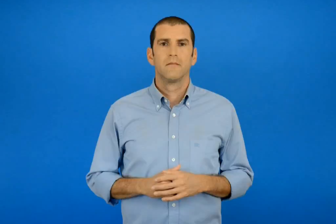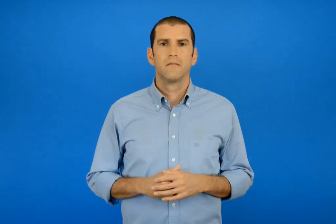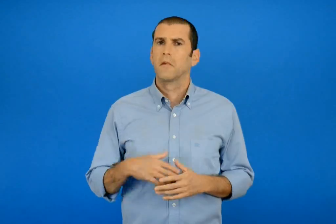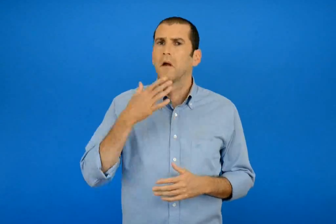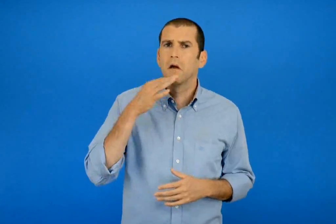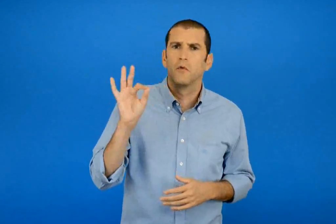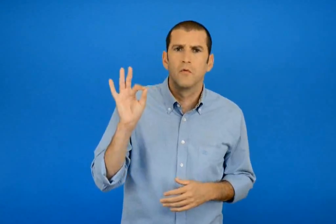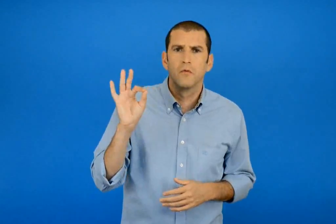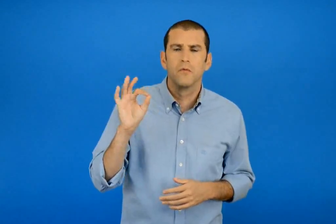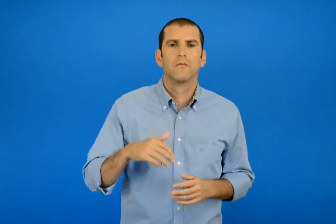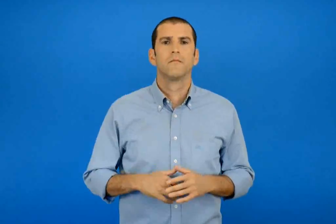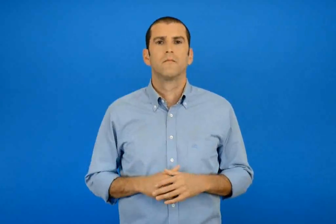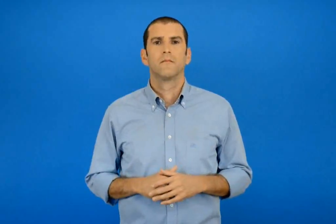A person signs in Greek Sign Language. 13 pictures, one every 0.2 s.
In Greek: για ποιό λόγο ;
